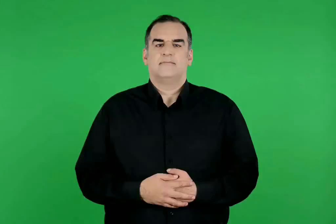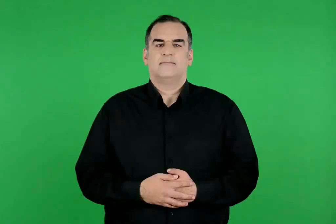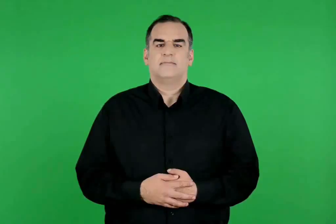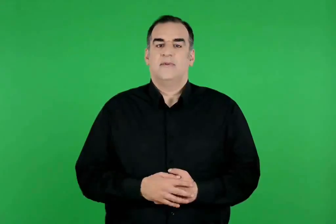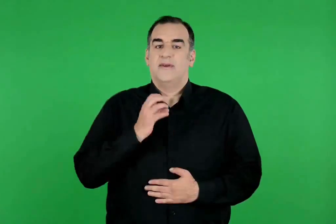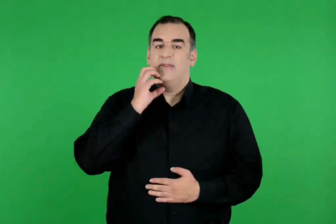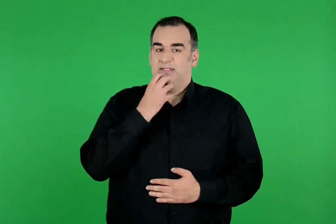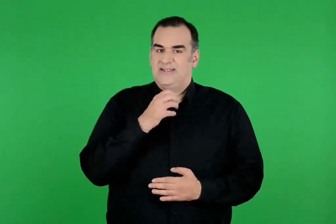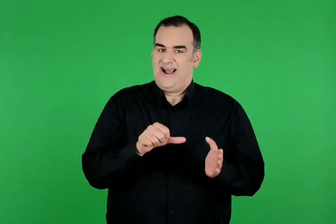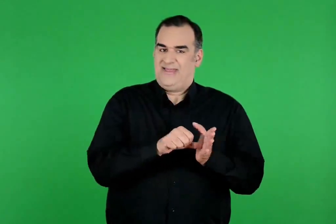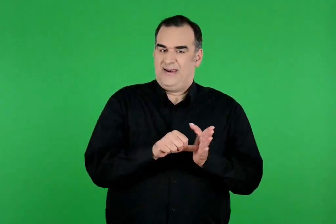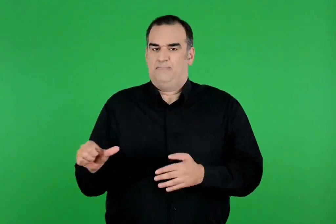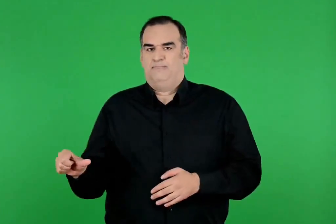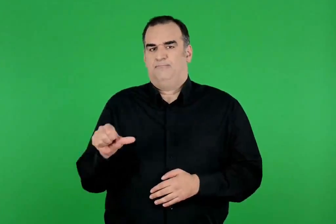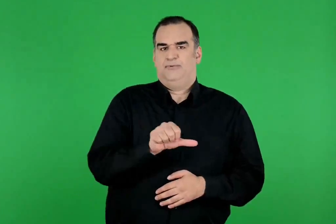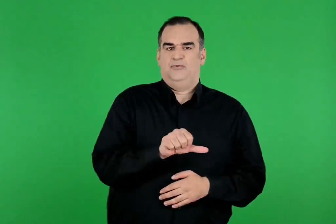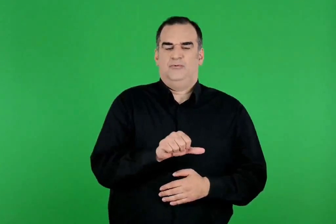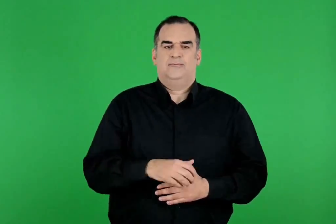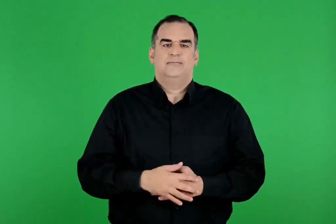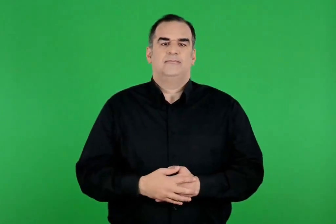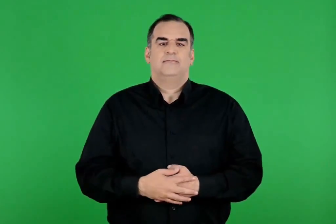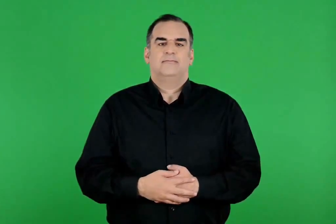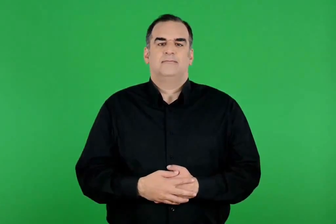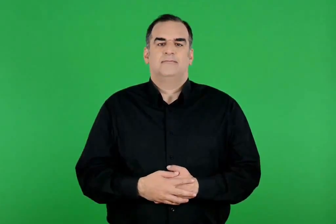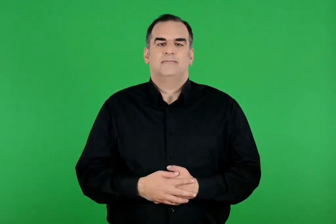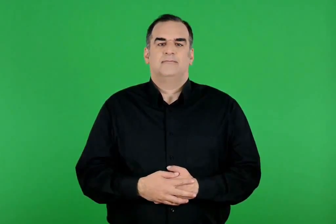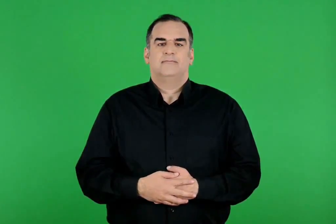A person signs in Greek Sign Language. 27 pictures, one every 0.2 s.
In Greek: ο θησέας επιστρέφει στην αθήνα
